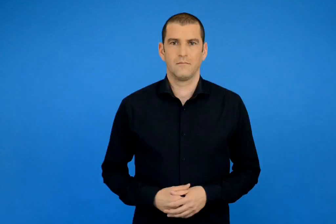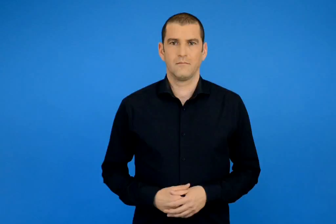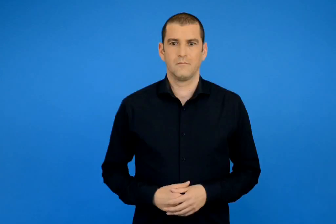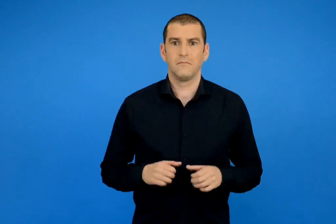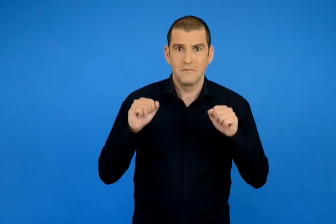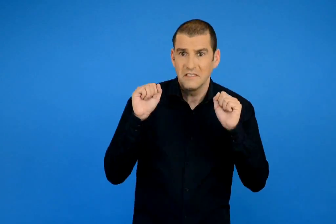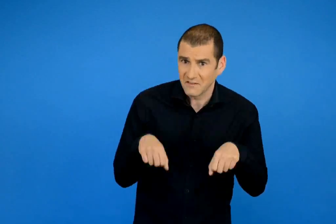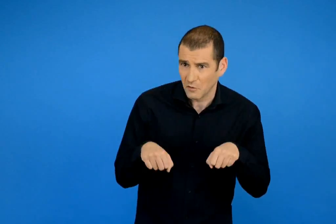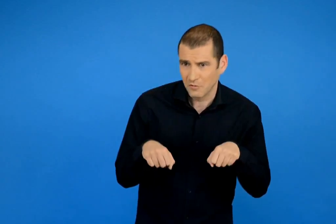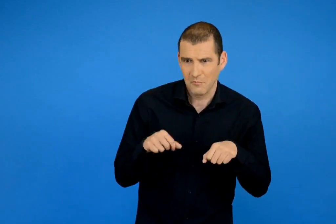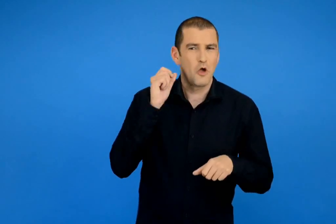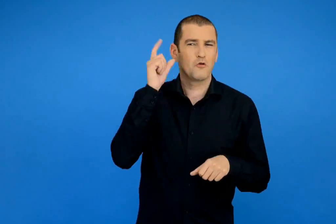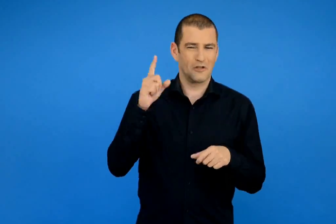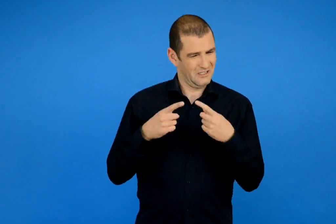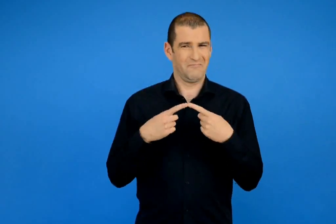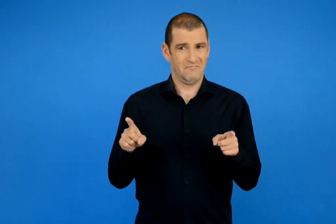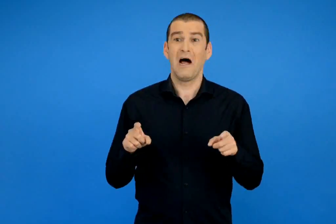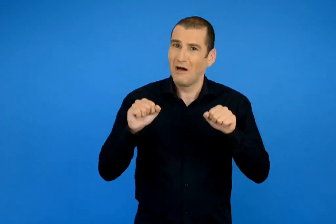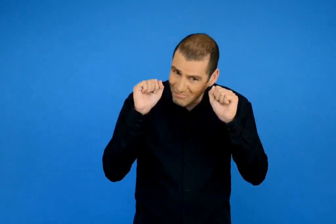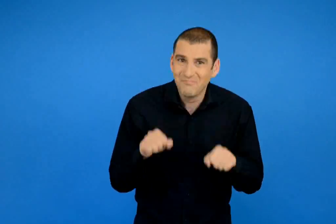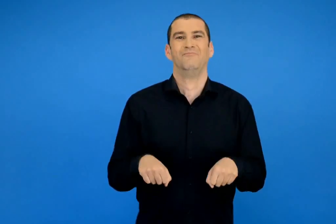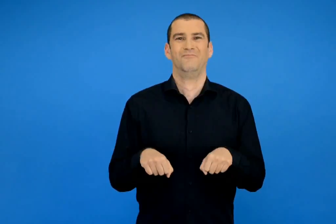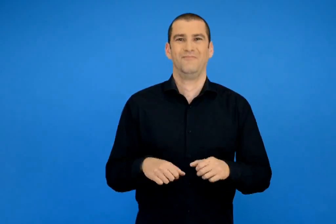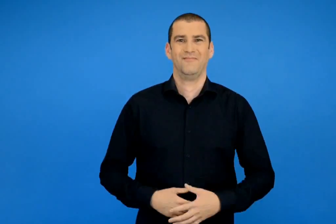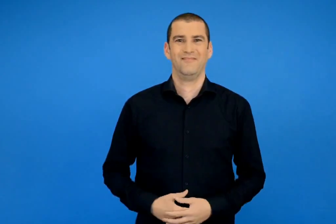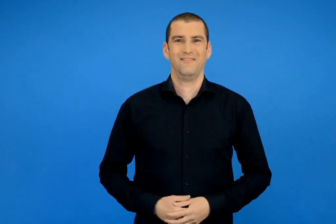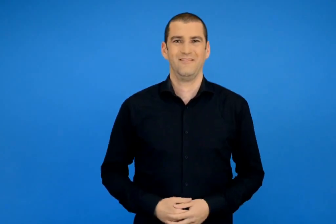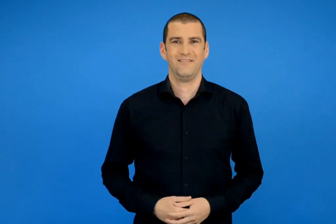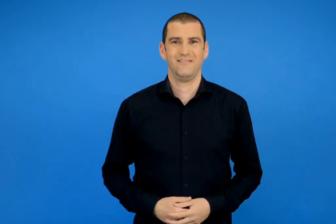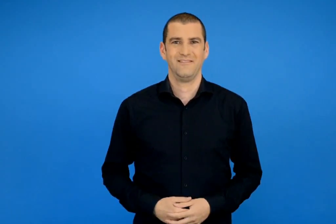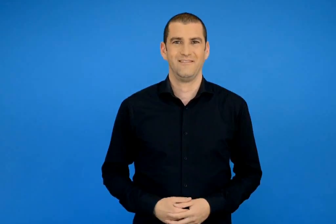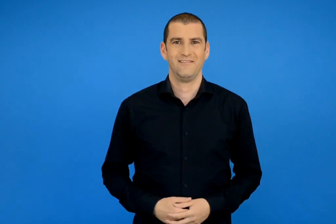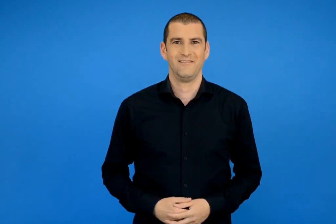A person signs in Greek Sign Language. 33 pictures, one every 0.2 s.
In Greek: σύμφωνοι ; περίεργη γιορτή άλλα σύμφωνοι
